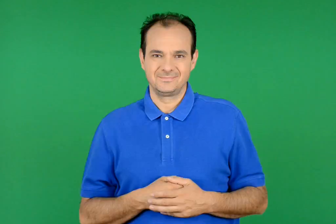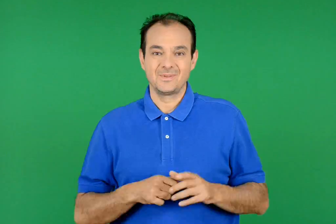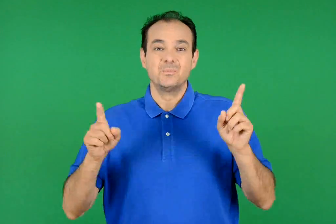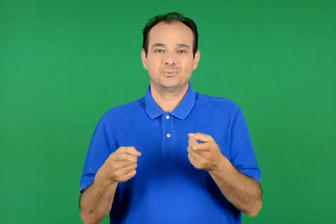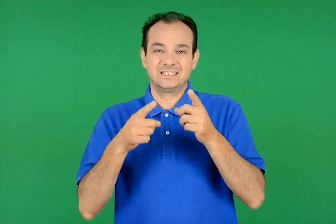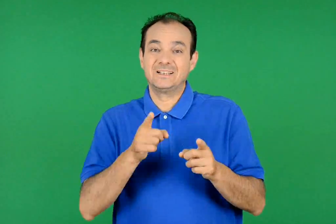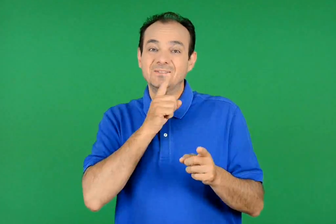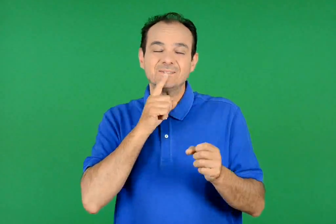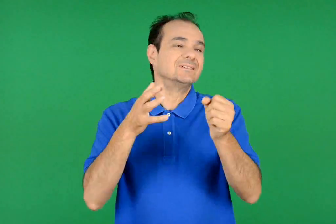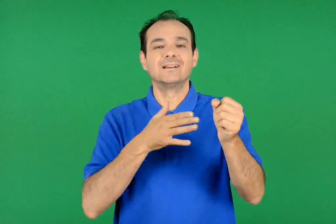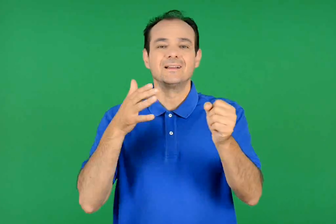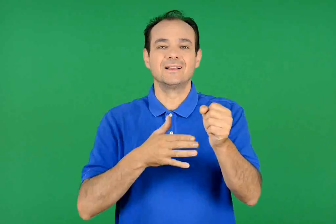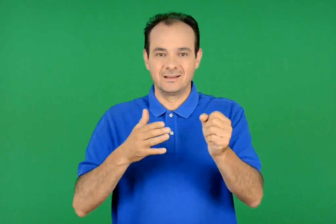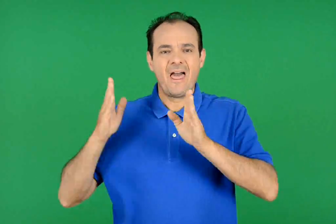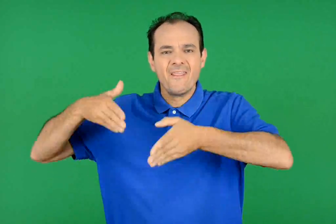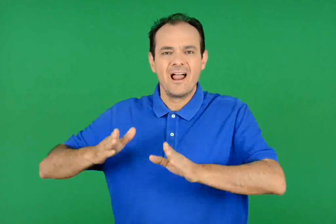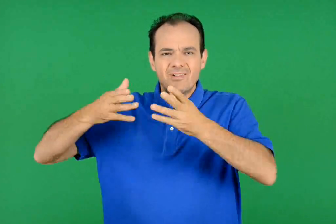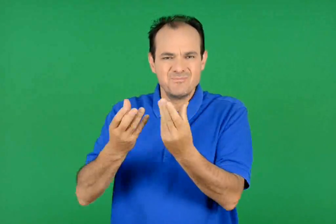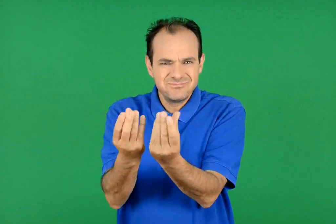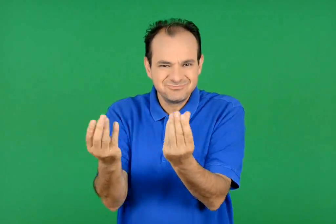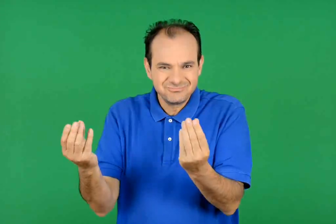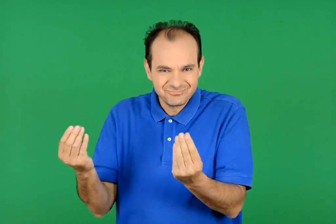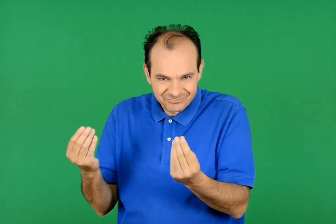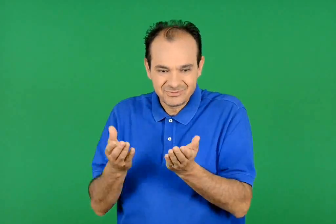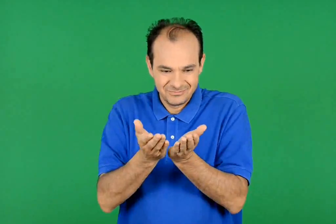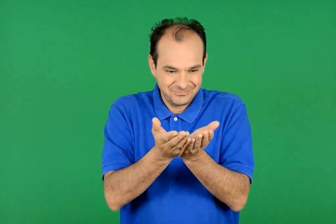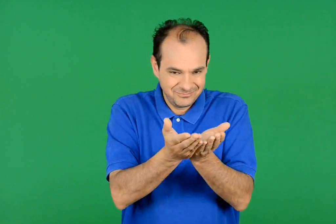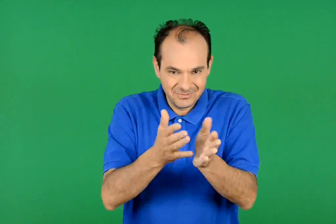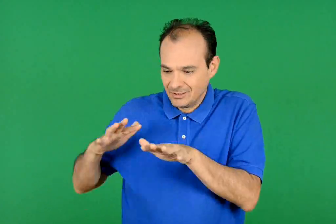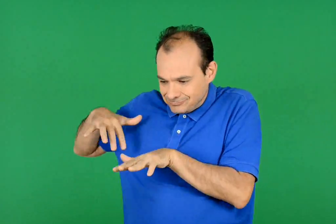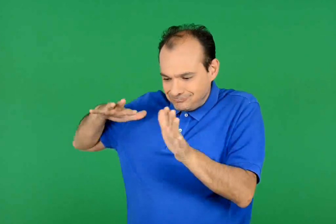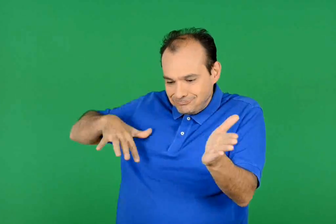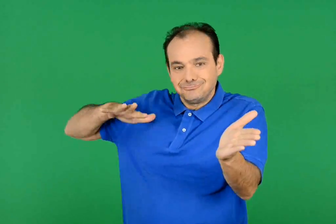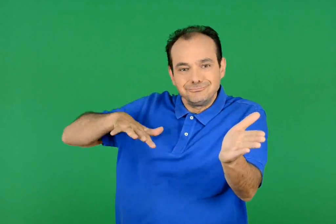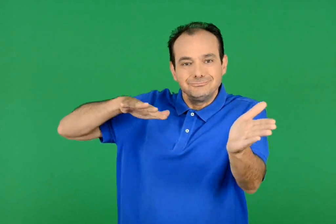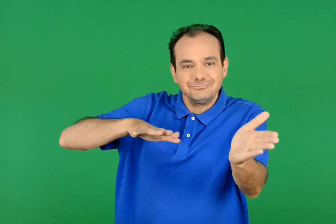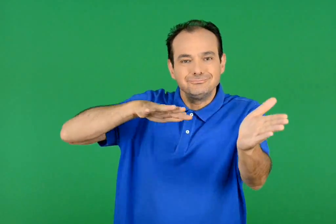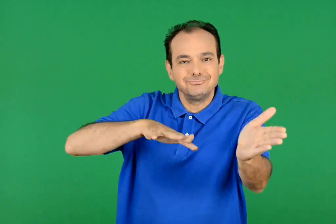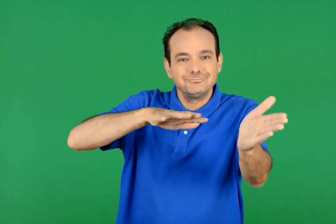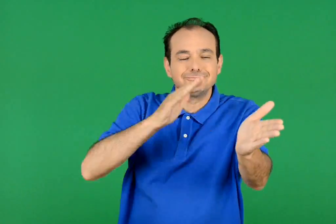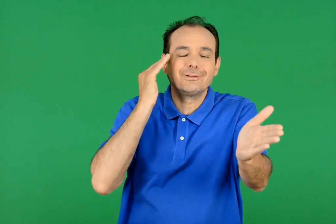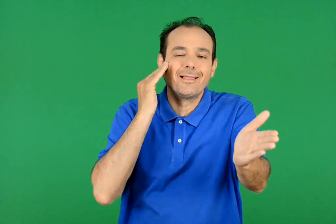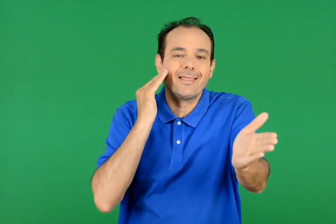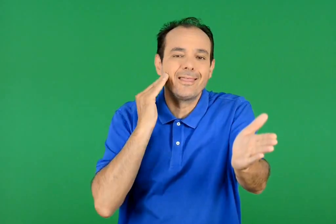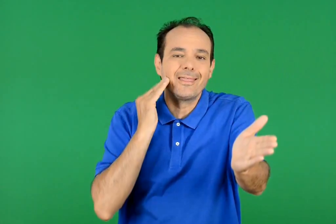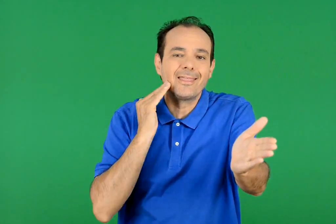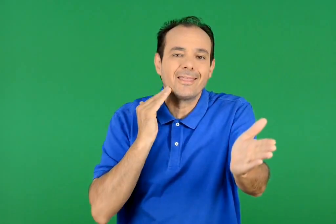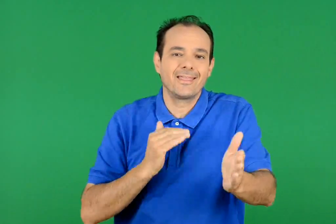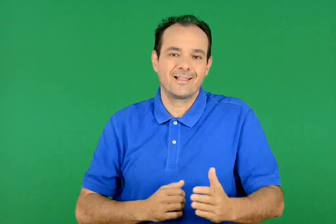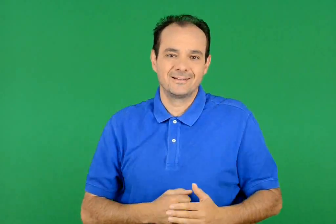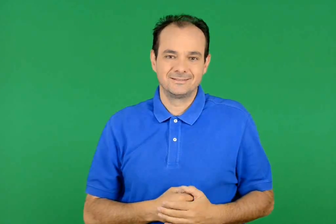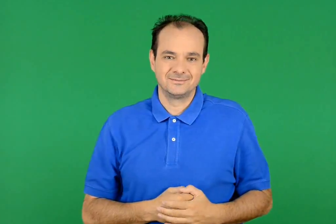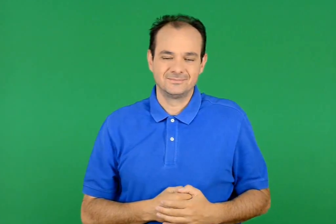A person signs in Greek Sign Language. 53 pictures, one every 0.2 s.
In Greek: η μουσική του γοήτευσε τόσο τα δελφίνια , ώστε ακολούθησαν το πλοίο
